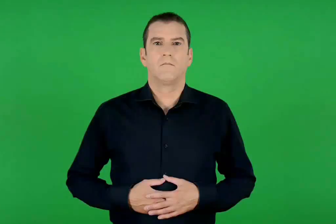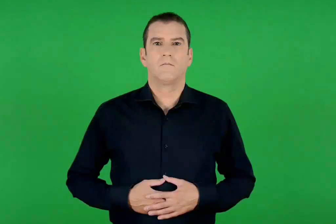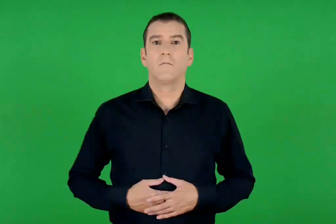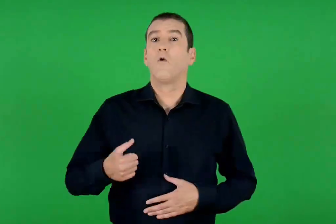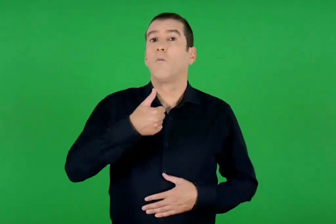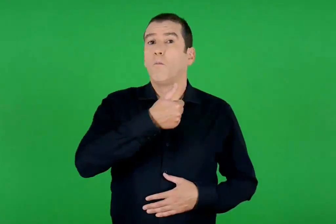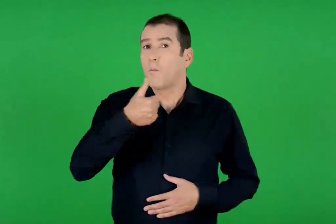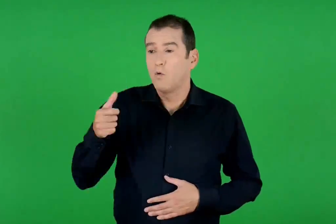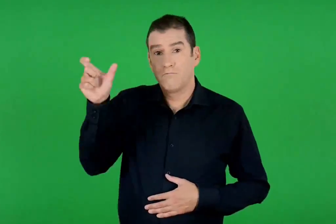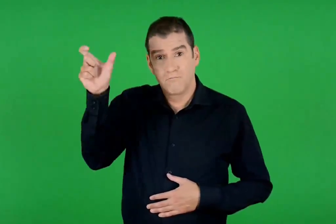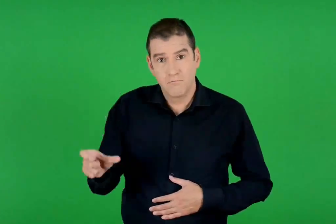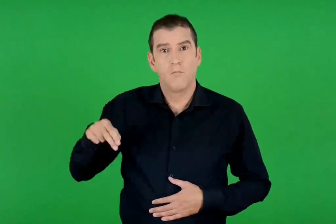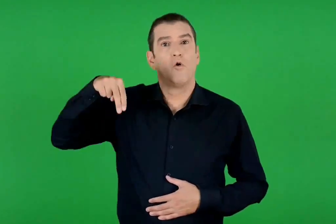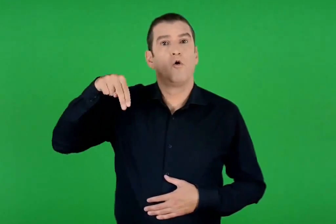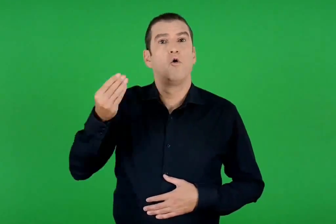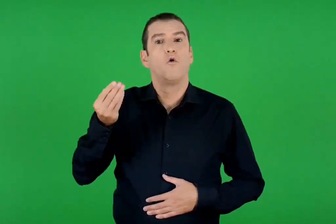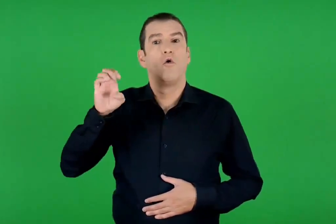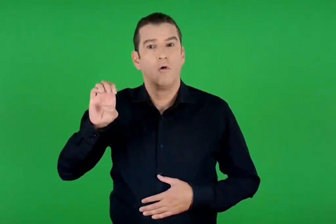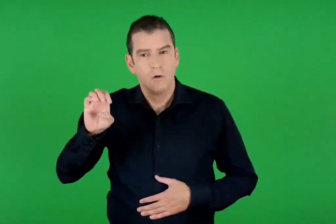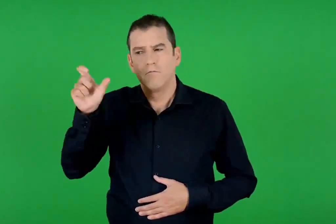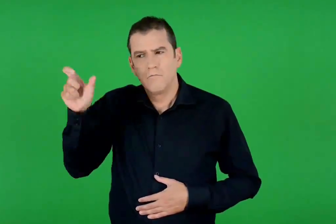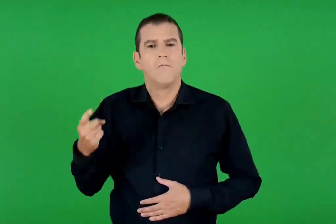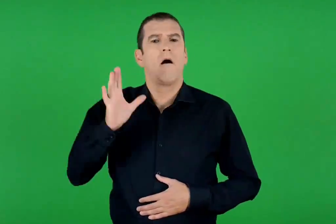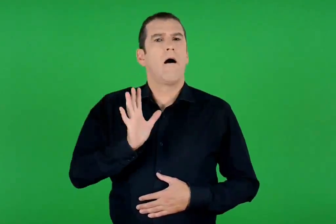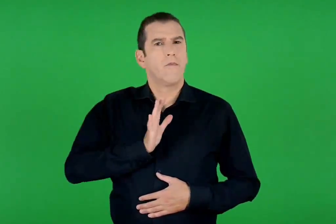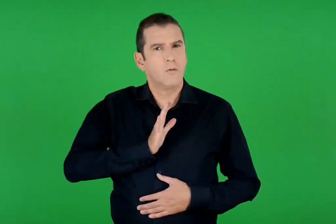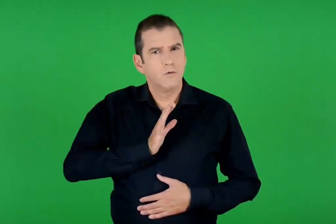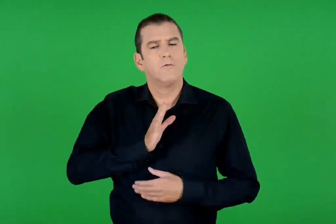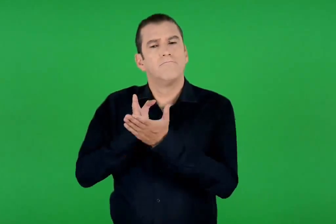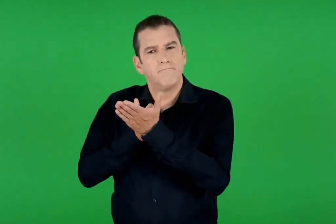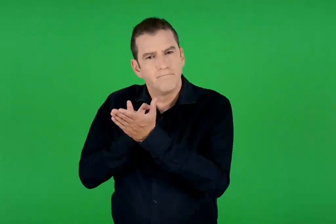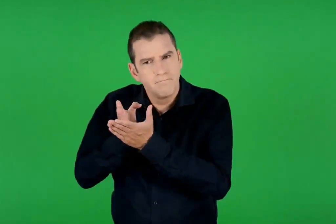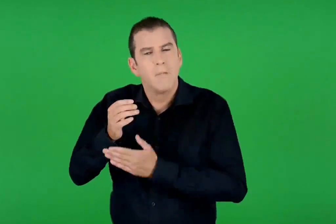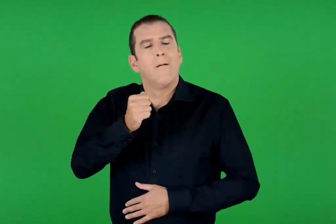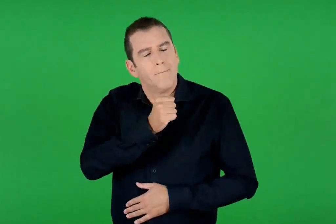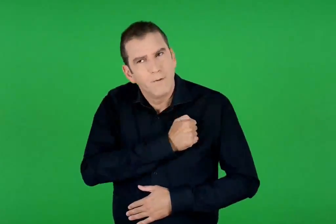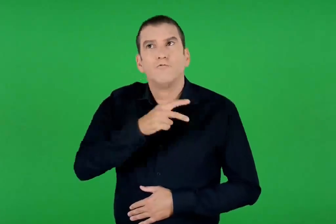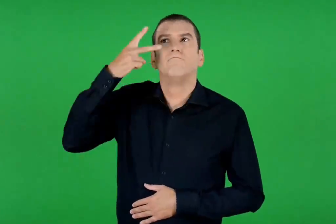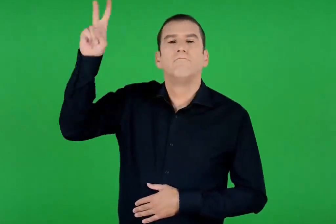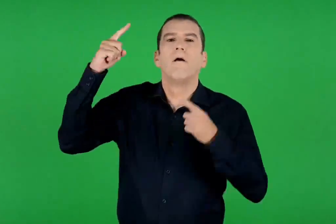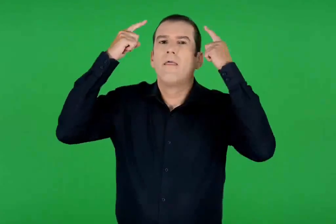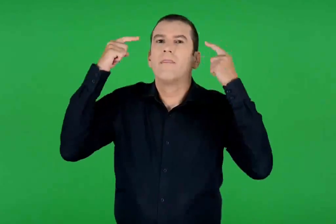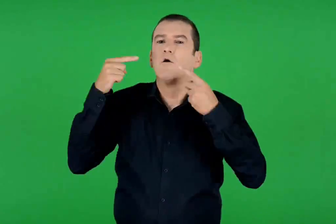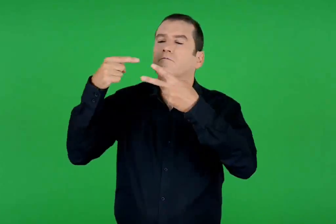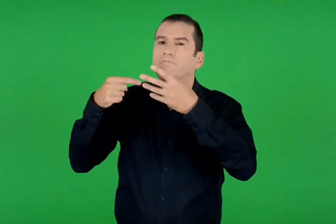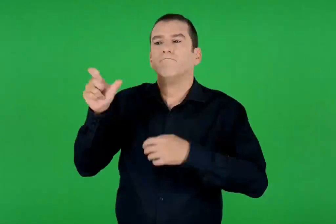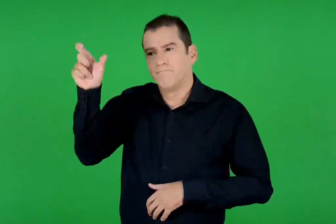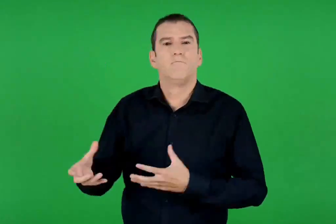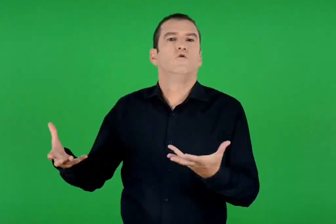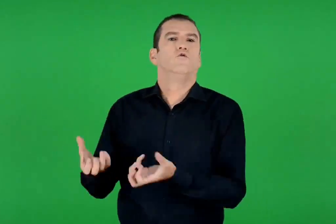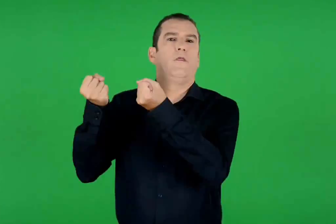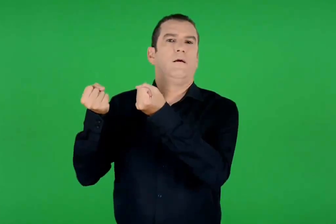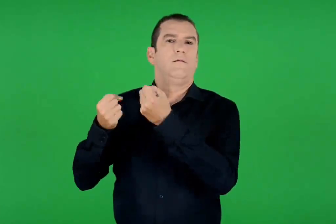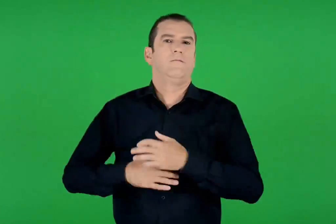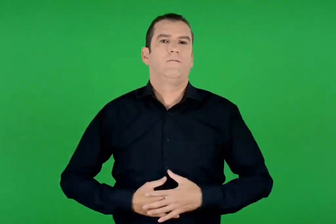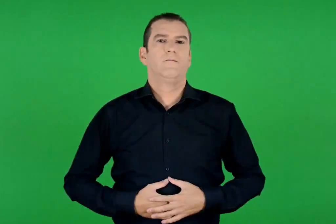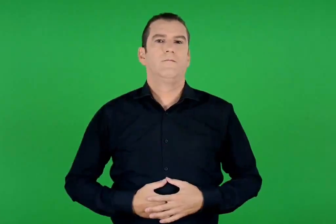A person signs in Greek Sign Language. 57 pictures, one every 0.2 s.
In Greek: μόνο ο νώε , ένας άνθρωπος ευσεβής και πιστός στον νόμο του θεού , σώθηκε
